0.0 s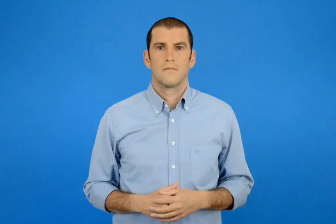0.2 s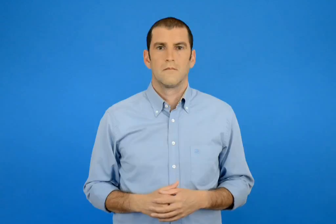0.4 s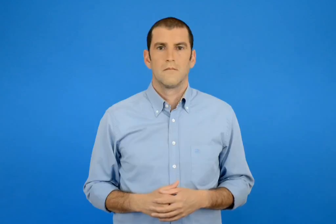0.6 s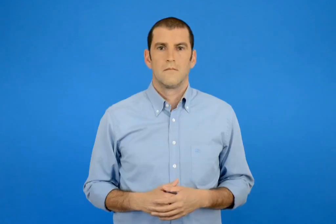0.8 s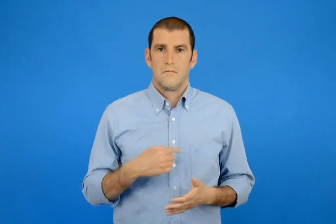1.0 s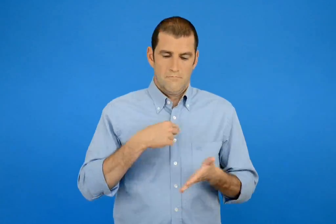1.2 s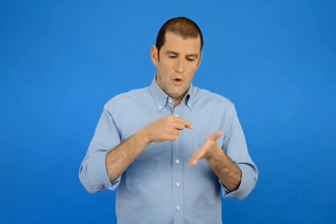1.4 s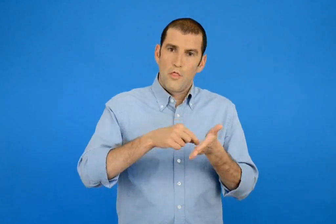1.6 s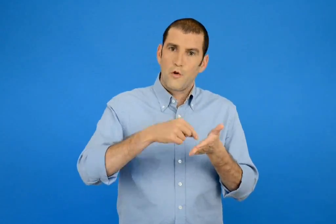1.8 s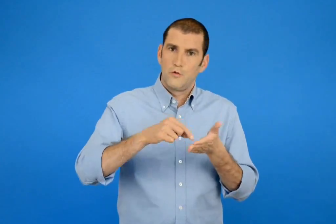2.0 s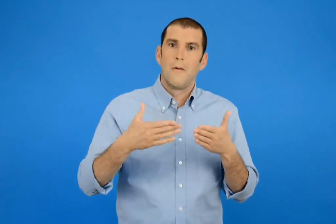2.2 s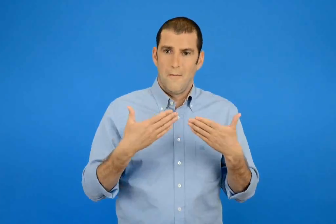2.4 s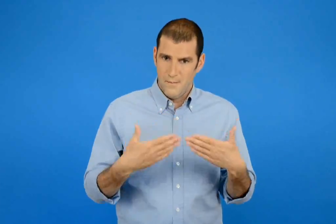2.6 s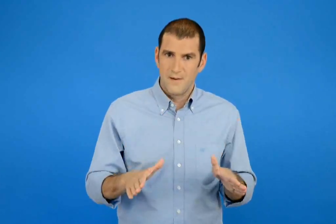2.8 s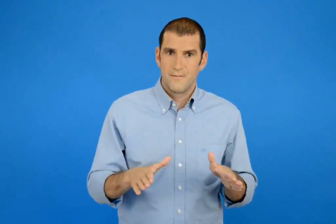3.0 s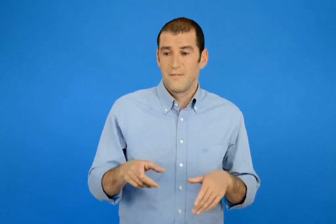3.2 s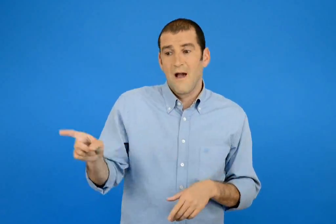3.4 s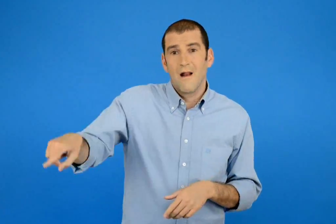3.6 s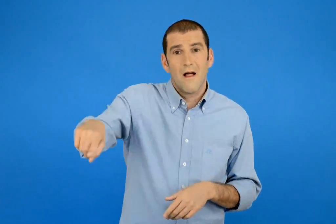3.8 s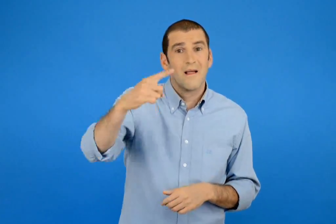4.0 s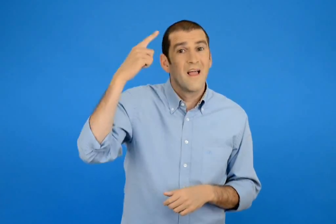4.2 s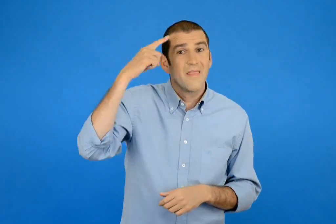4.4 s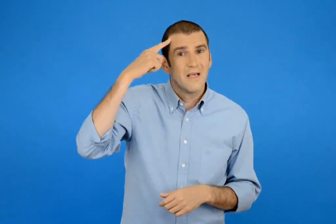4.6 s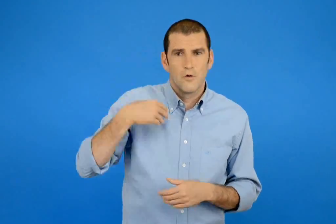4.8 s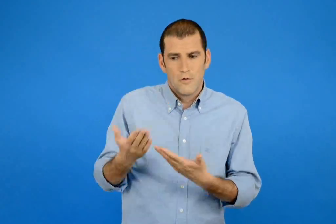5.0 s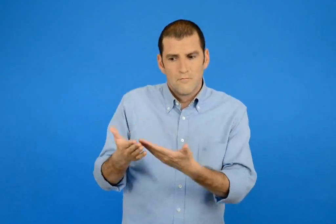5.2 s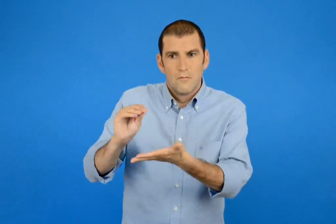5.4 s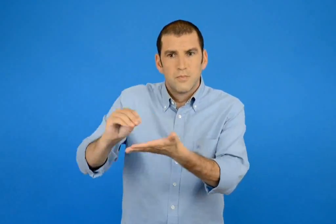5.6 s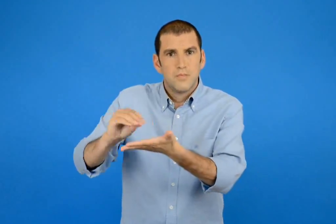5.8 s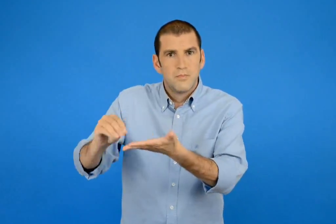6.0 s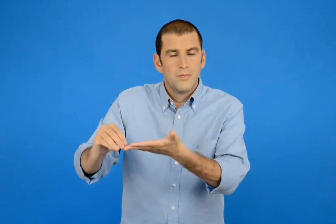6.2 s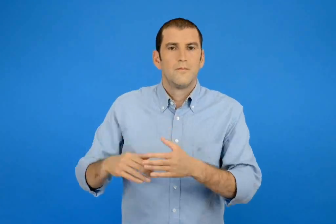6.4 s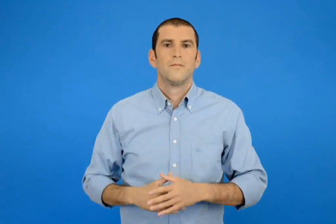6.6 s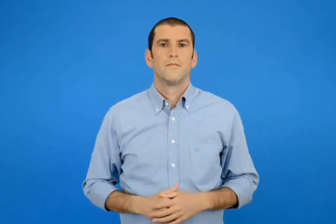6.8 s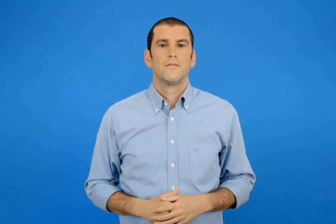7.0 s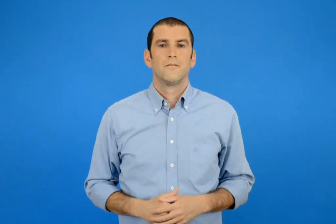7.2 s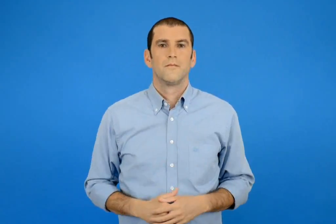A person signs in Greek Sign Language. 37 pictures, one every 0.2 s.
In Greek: έκανα διορθώσεις και συμπλήρωσα τις ιδέες των άλλων
